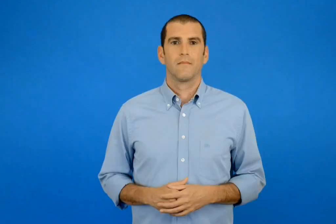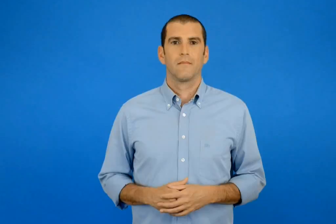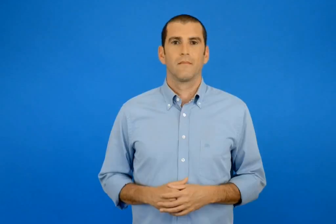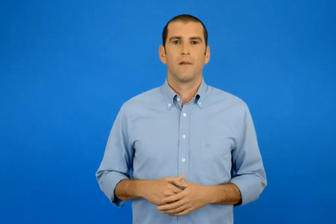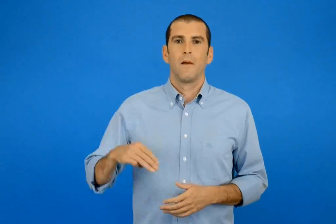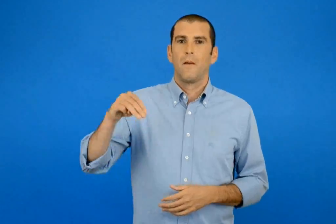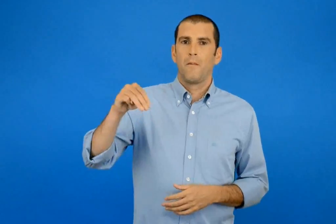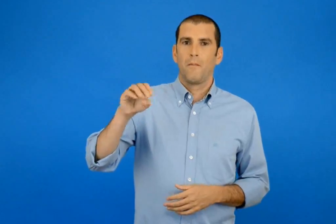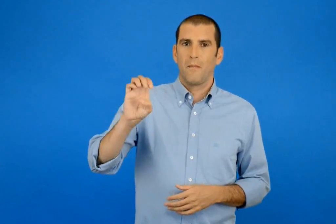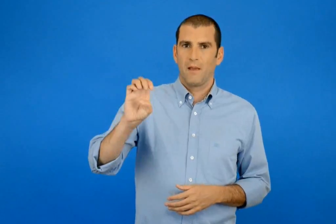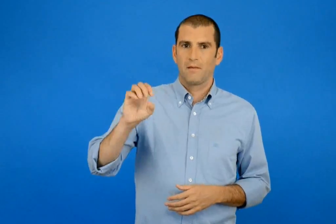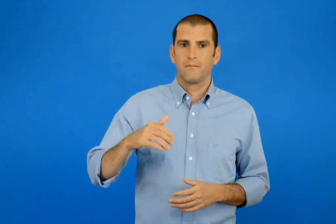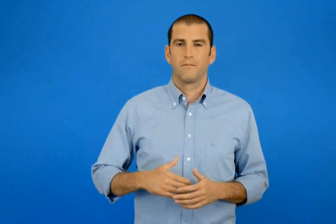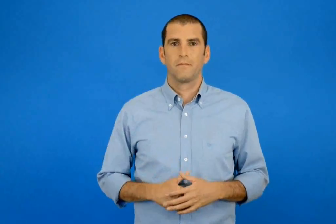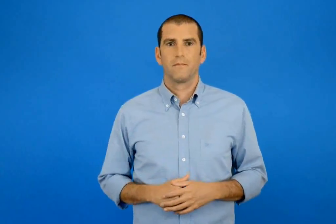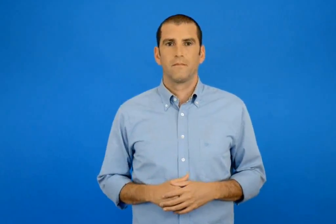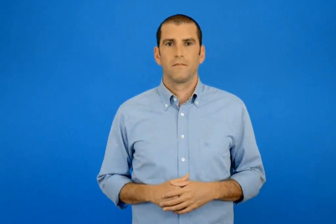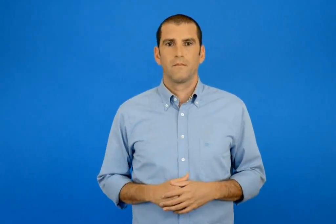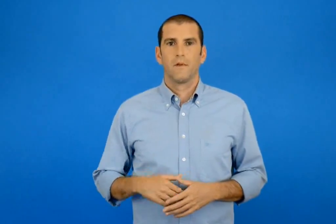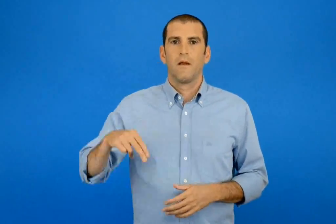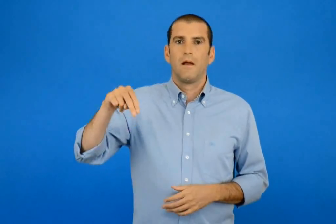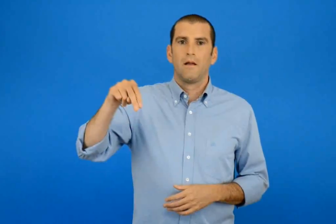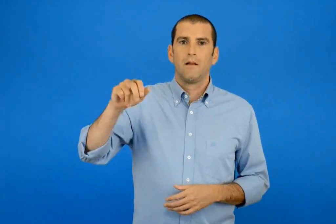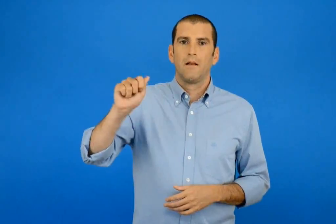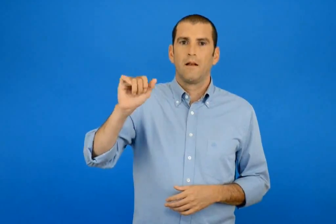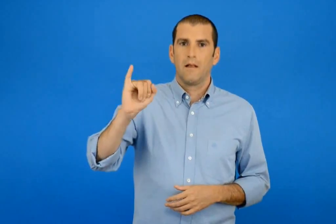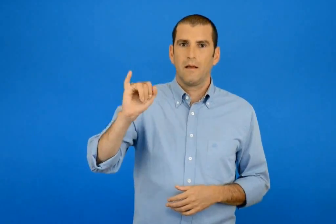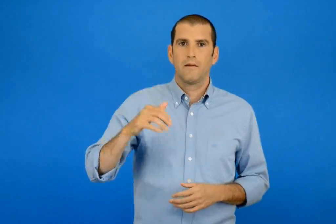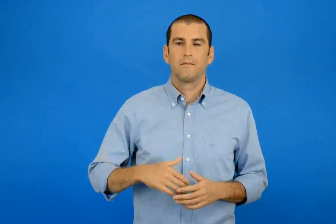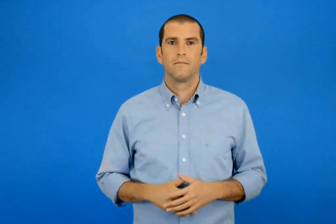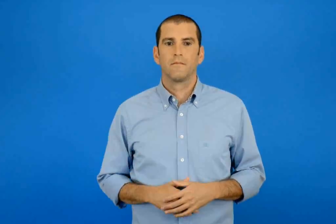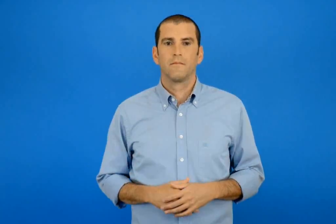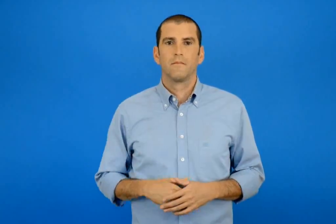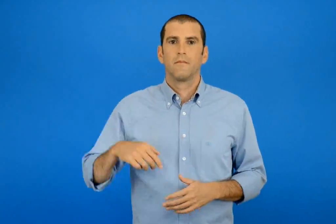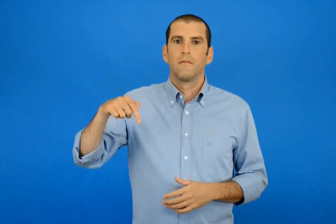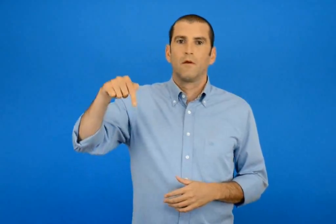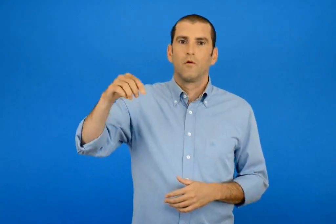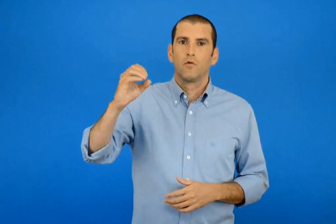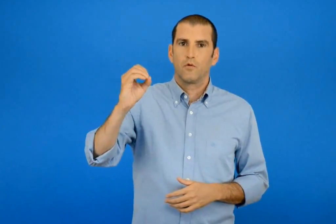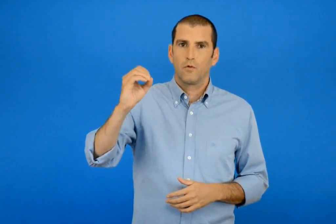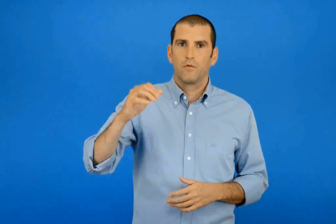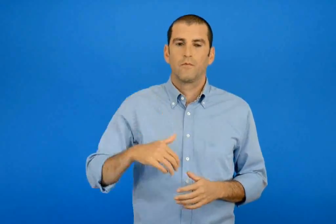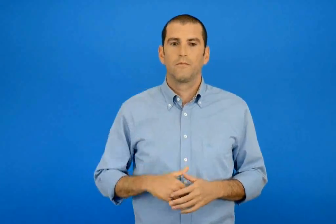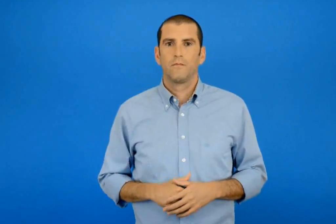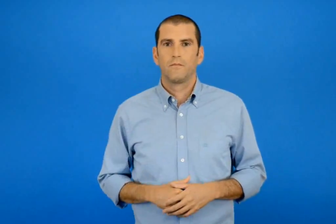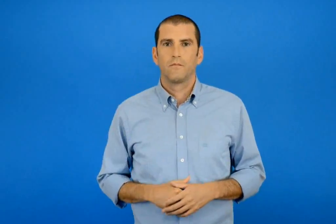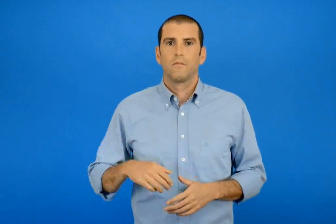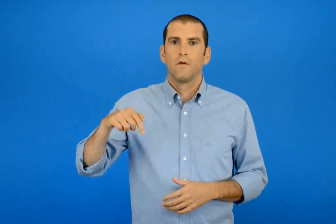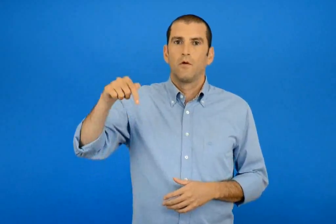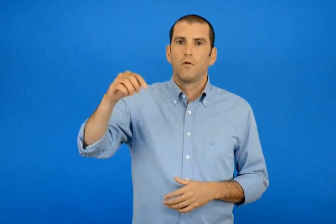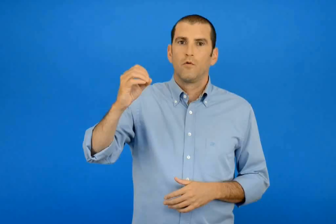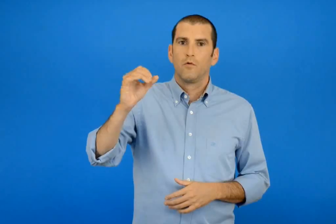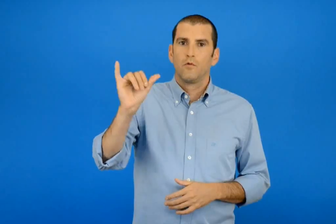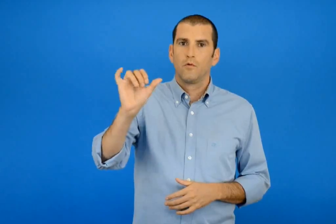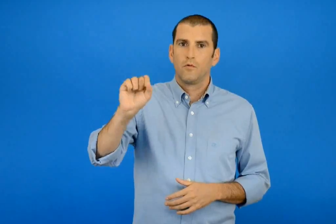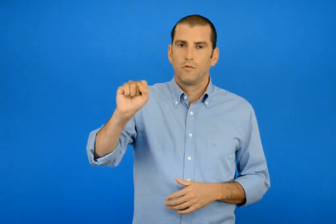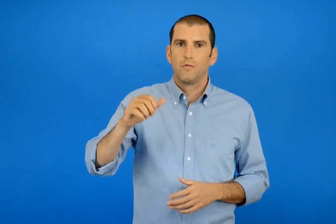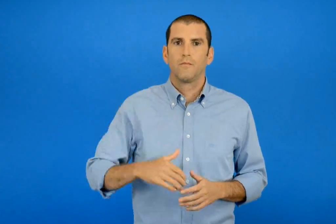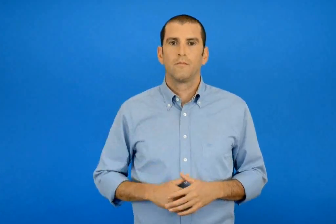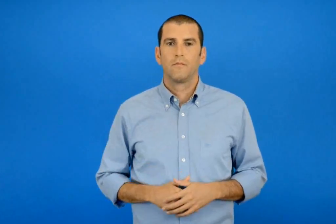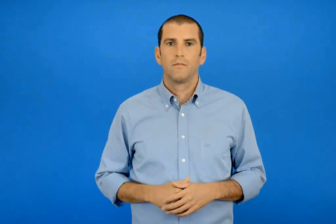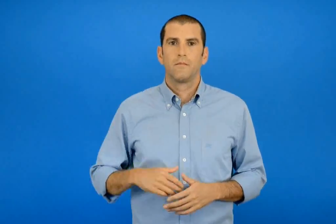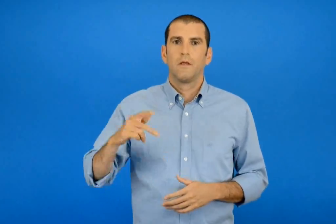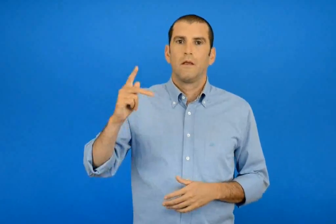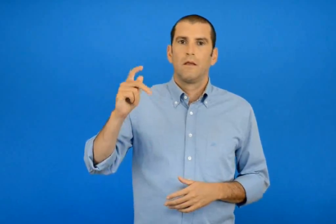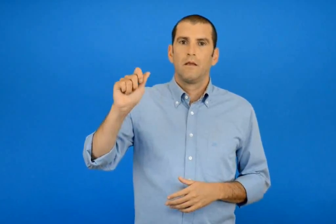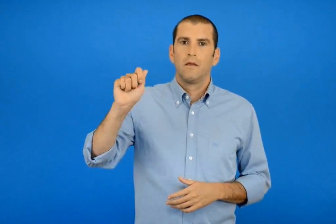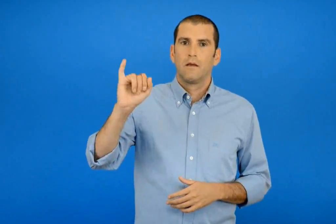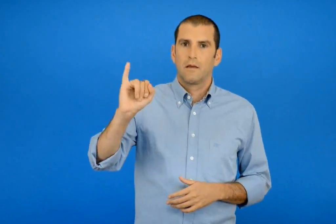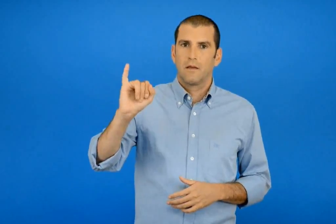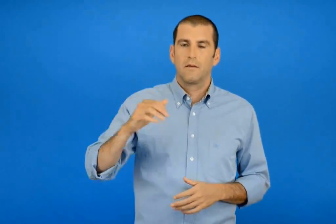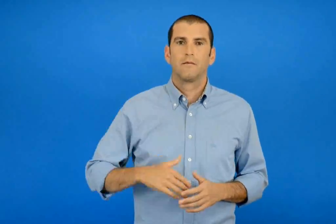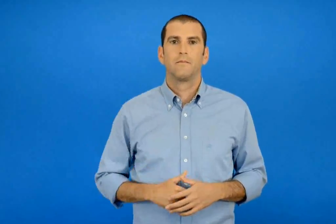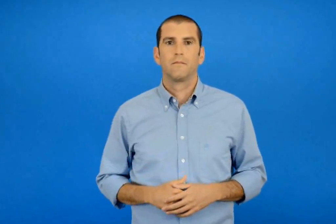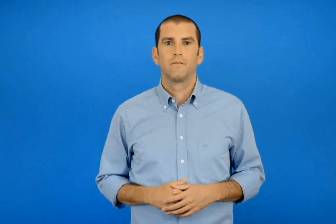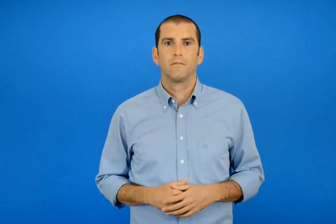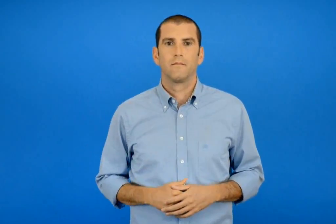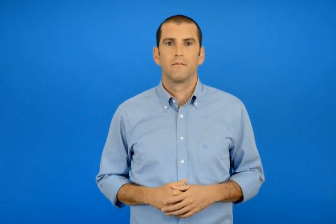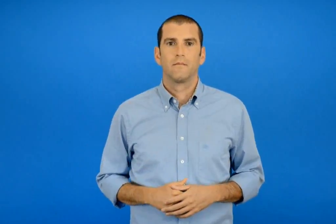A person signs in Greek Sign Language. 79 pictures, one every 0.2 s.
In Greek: με ναι το τους και
